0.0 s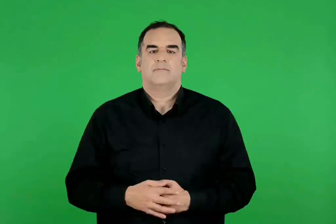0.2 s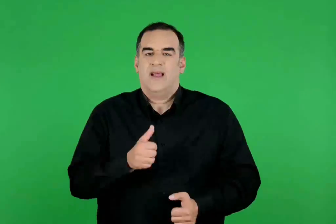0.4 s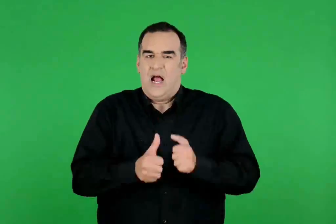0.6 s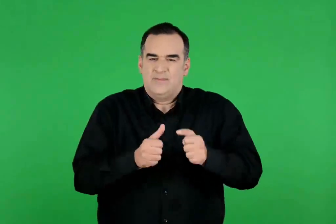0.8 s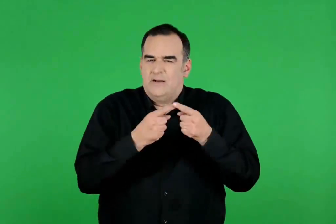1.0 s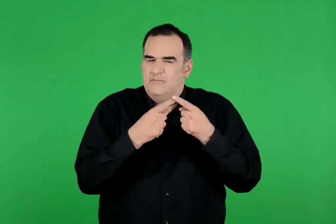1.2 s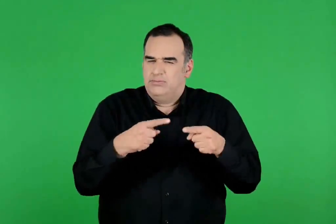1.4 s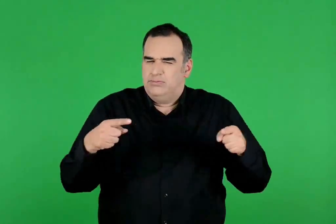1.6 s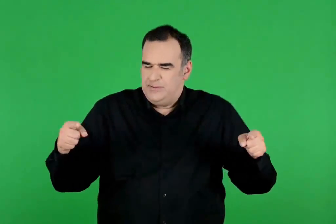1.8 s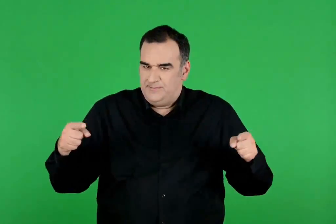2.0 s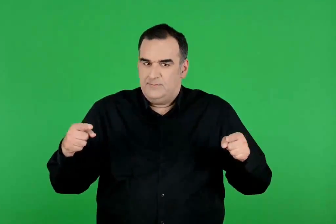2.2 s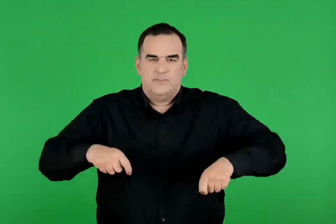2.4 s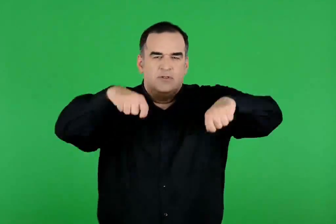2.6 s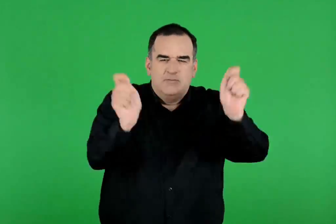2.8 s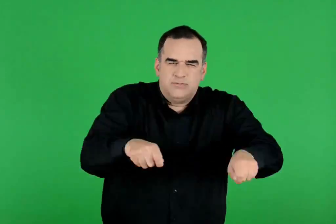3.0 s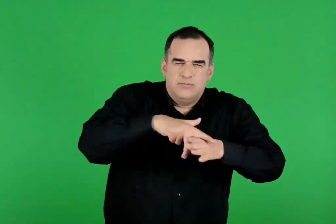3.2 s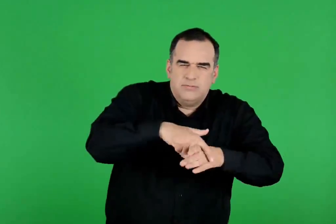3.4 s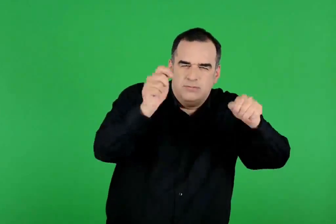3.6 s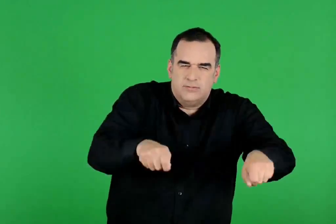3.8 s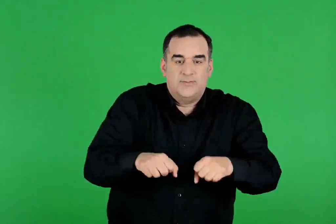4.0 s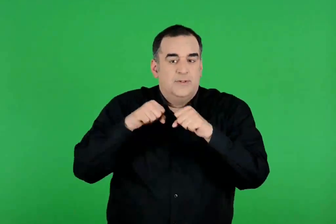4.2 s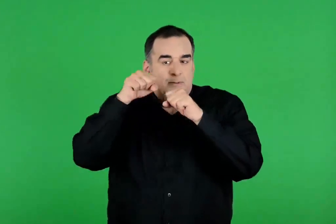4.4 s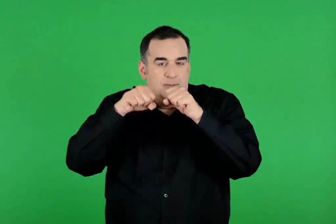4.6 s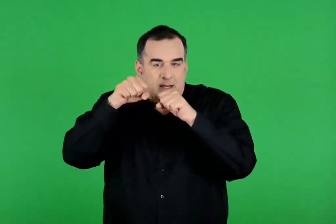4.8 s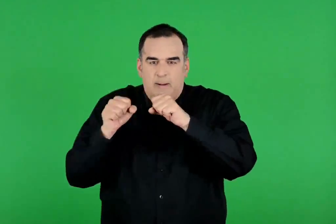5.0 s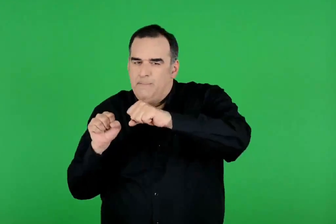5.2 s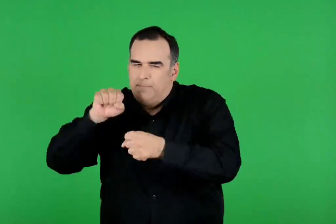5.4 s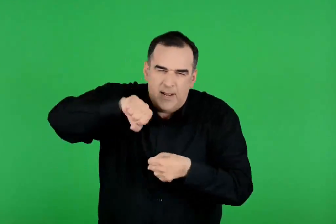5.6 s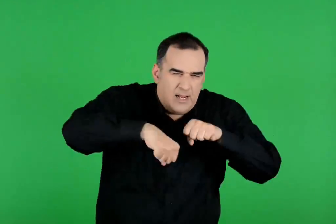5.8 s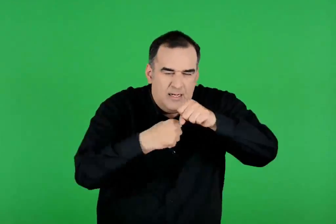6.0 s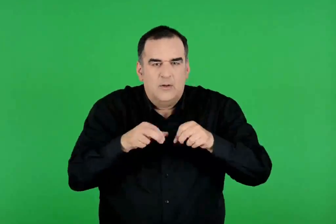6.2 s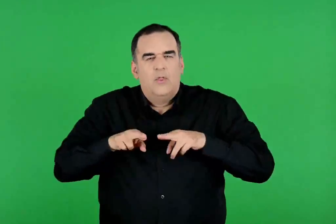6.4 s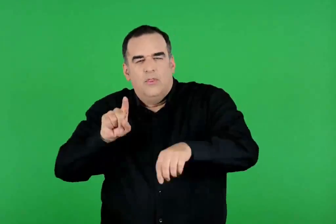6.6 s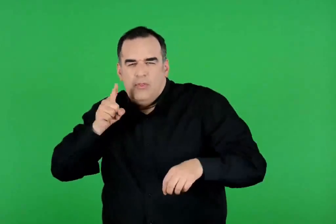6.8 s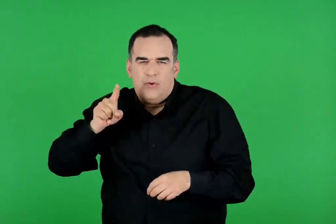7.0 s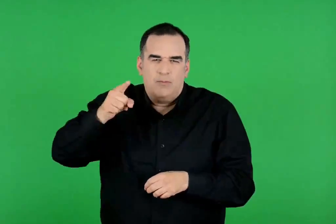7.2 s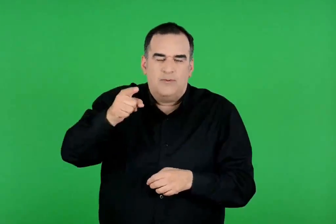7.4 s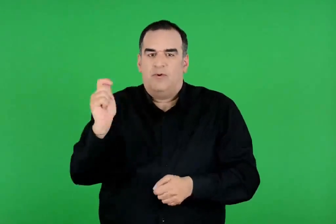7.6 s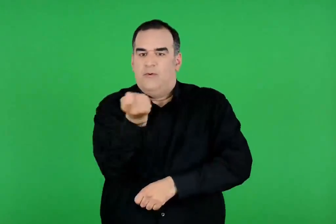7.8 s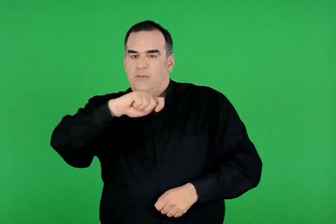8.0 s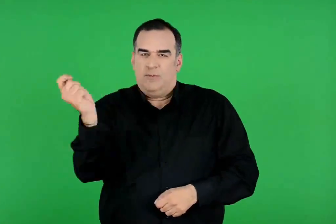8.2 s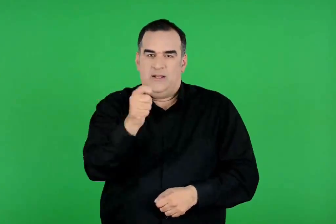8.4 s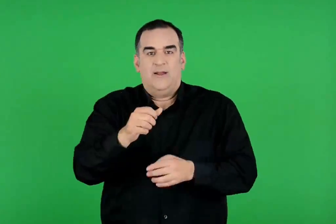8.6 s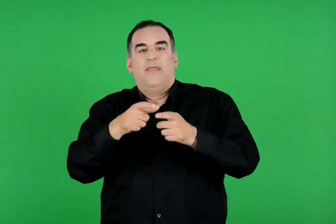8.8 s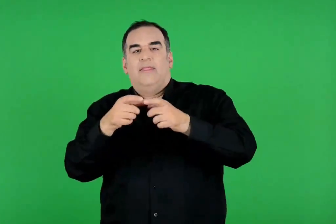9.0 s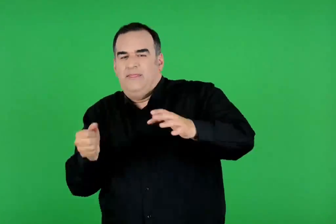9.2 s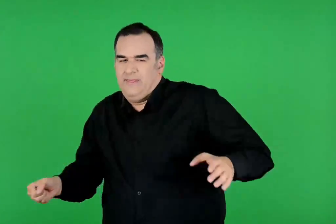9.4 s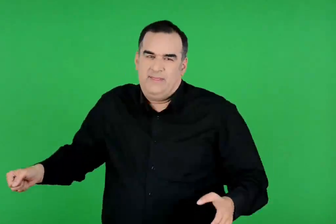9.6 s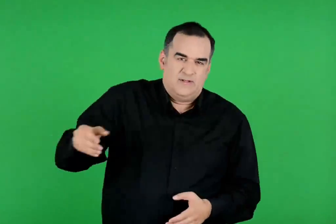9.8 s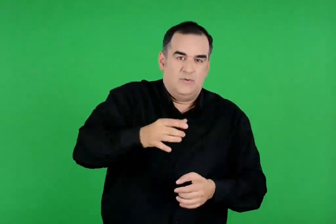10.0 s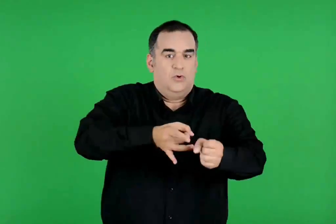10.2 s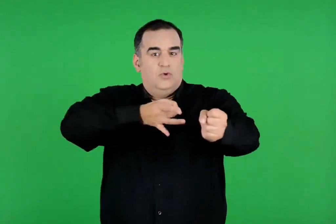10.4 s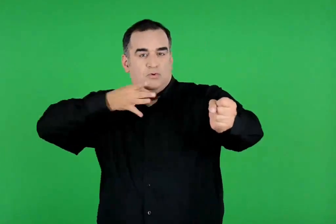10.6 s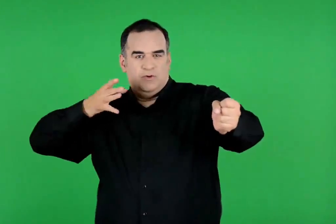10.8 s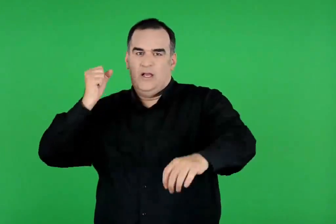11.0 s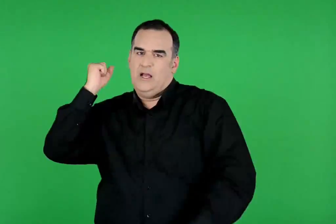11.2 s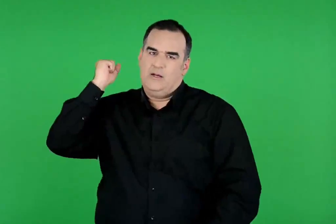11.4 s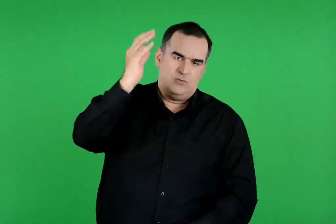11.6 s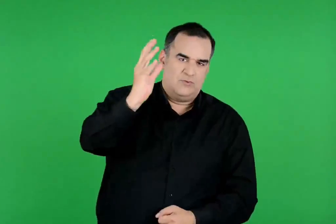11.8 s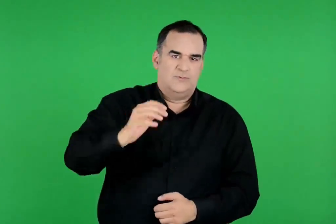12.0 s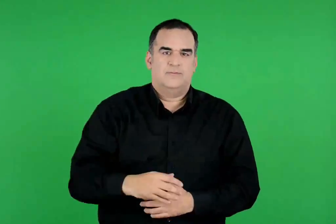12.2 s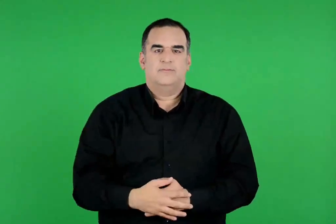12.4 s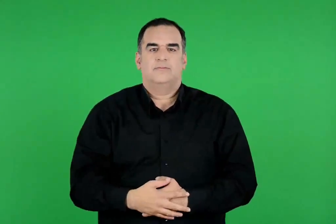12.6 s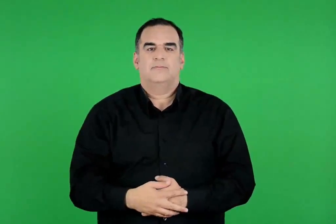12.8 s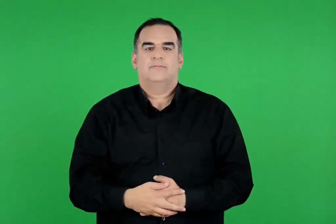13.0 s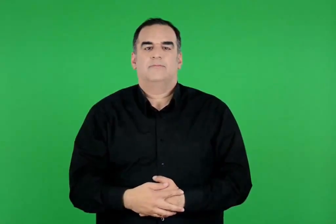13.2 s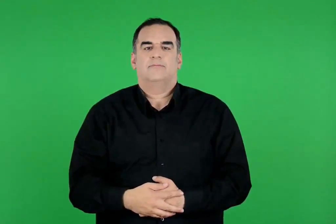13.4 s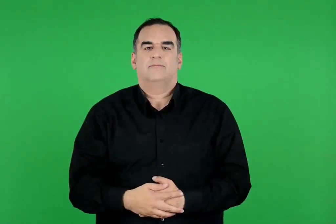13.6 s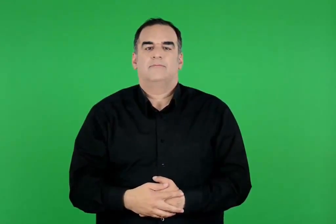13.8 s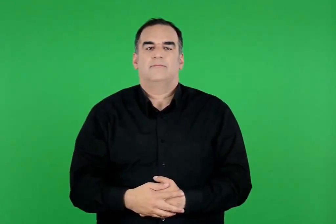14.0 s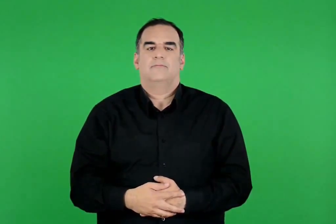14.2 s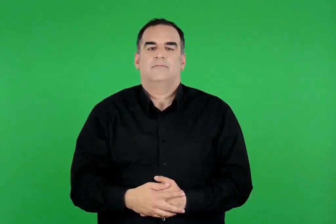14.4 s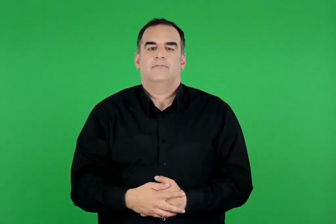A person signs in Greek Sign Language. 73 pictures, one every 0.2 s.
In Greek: τα αγωνίσματα είναι πολλά αρματοδρομία , πυγμαχία , πάλη , δρόμος , οπλομαχία , δισκοβολία , τοξοβολία , ακοντισμός
